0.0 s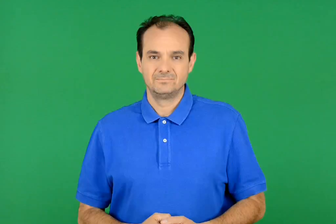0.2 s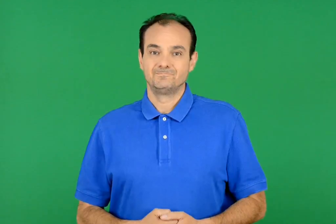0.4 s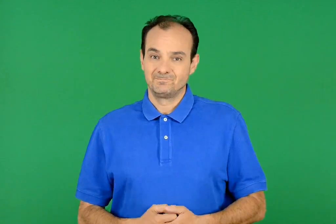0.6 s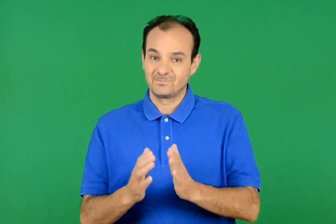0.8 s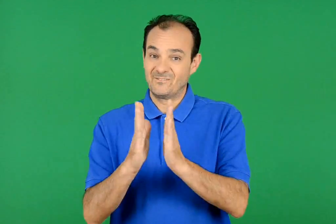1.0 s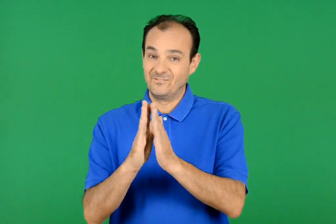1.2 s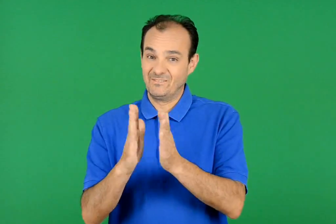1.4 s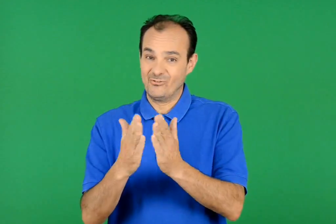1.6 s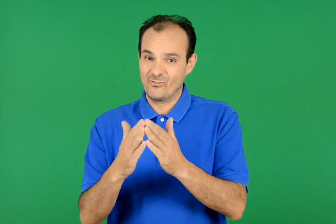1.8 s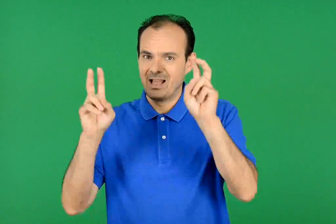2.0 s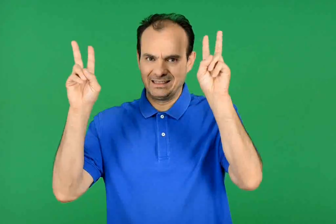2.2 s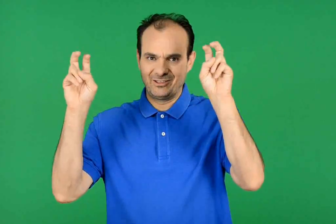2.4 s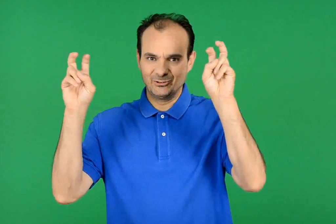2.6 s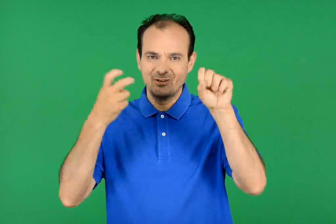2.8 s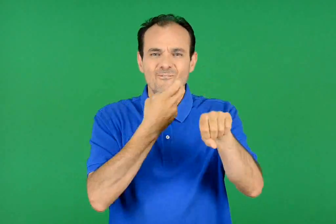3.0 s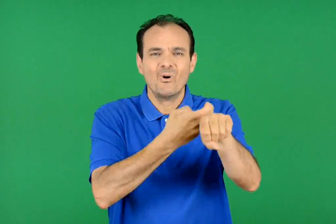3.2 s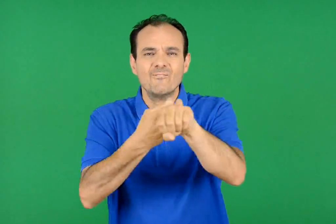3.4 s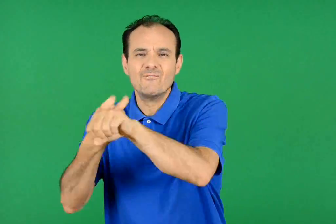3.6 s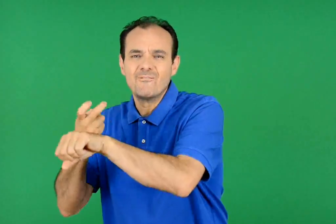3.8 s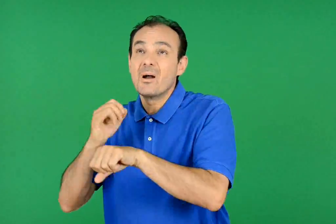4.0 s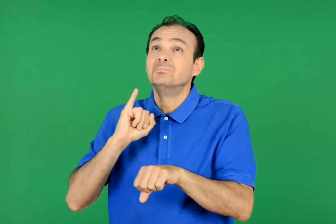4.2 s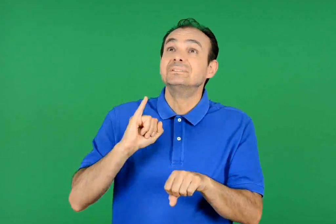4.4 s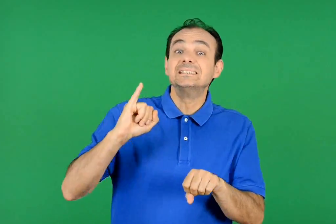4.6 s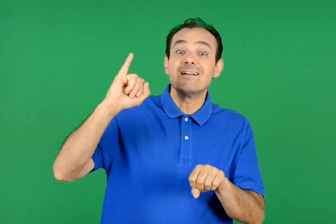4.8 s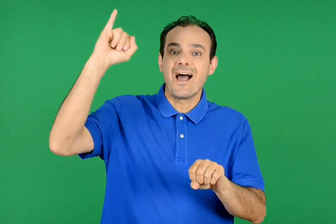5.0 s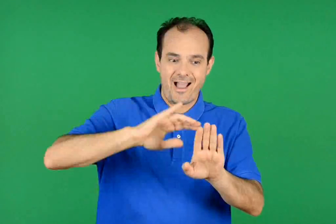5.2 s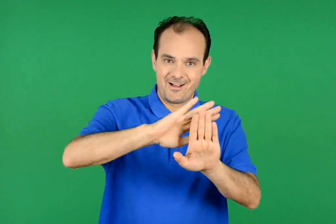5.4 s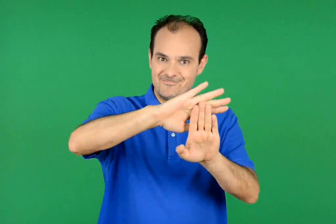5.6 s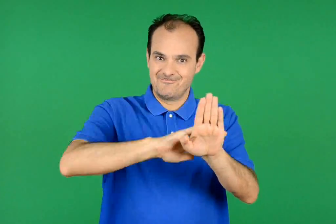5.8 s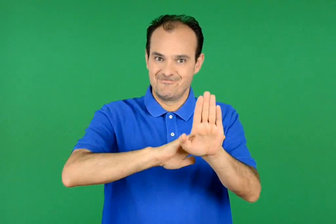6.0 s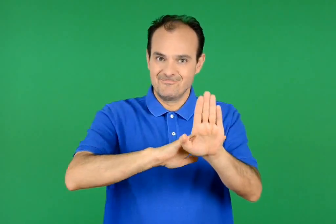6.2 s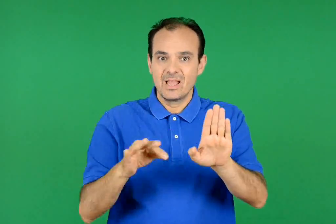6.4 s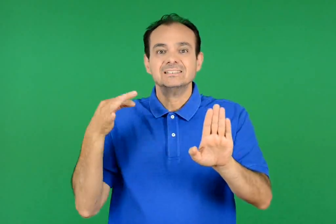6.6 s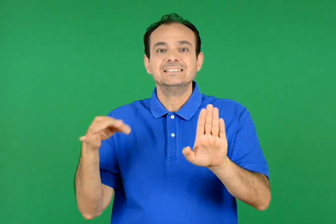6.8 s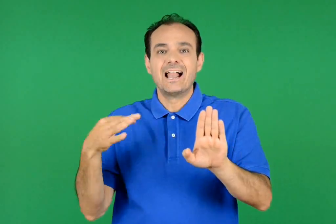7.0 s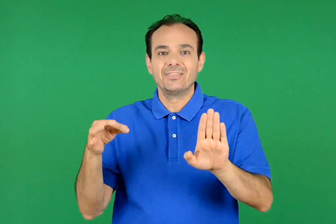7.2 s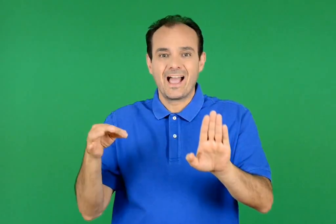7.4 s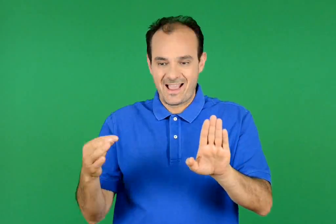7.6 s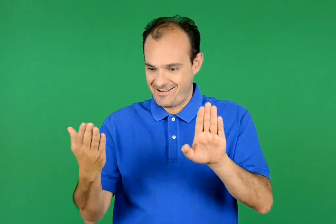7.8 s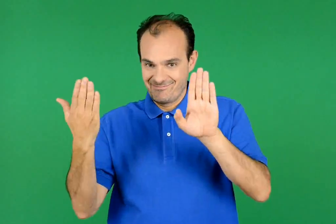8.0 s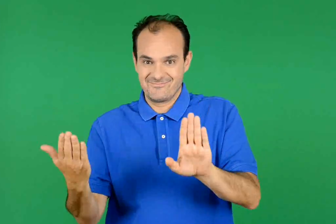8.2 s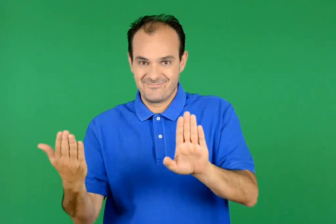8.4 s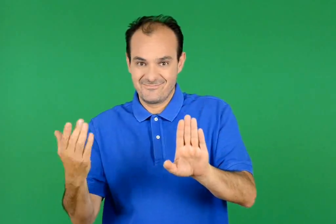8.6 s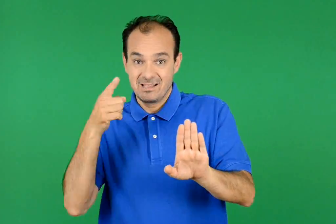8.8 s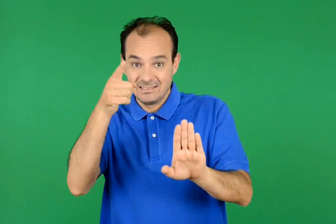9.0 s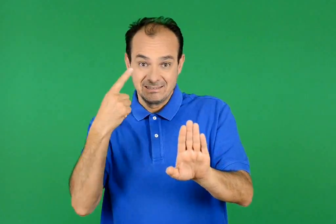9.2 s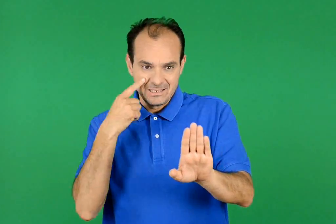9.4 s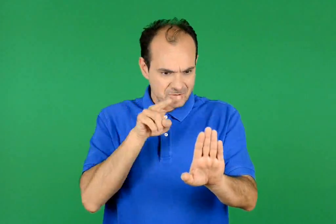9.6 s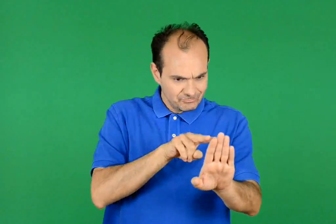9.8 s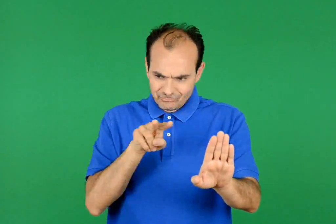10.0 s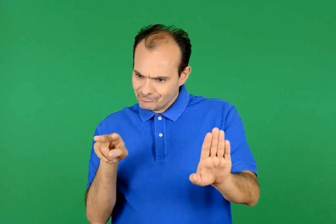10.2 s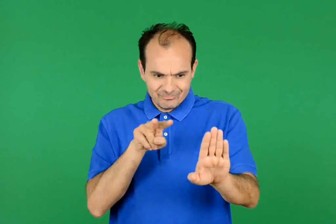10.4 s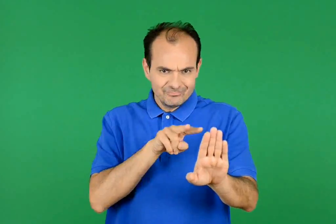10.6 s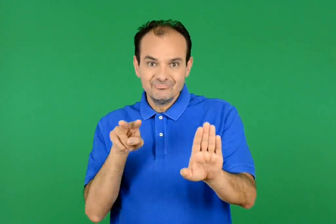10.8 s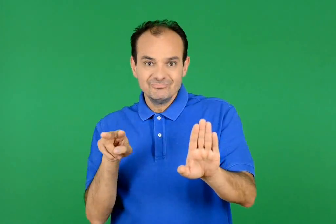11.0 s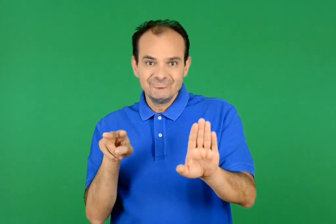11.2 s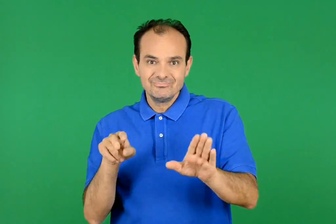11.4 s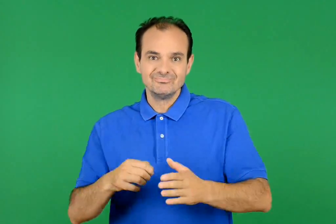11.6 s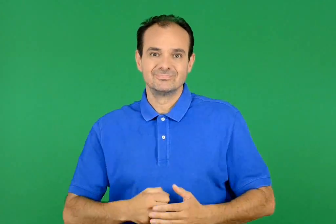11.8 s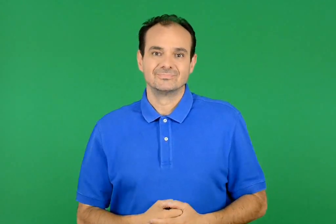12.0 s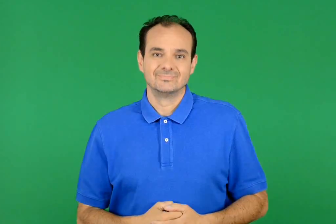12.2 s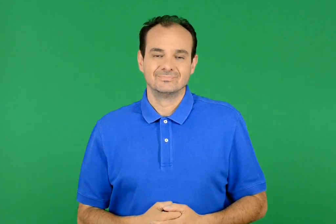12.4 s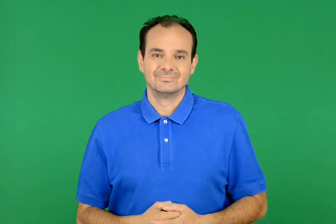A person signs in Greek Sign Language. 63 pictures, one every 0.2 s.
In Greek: παρατήρησε το εξώφυλλο και τη σελίδα του βιβλίου τα ψηλά βουνά
